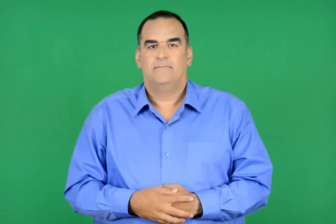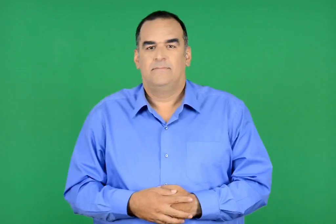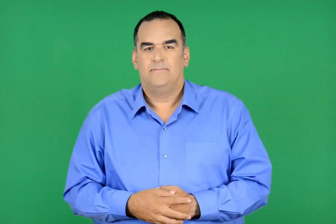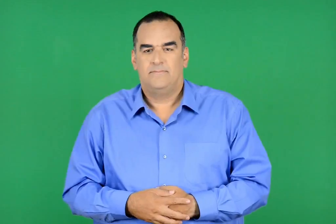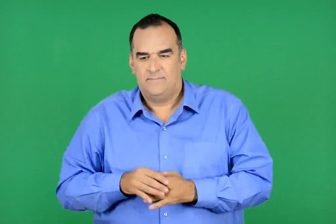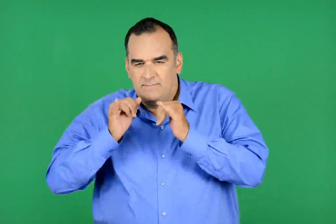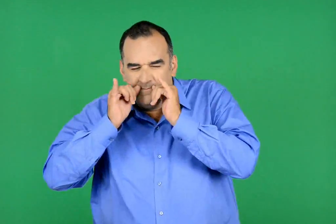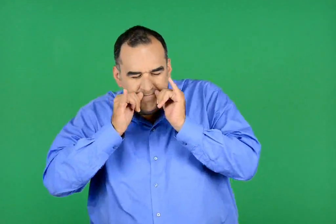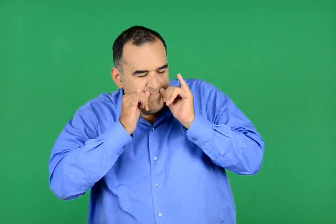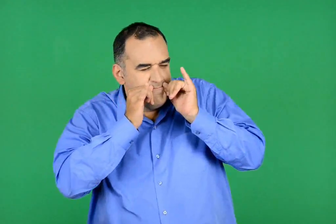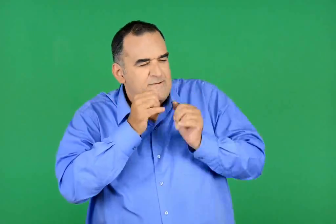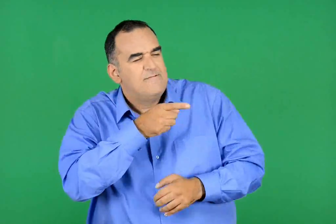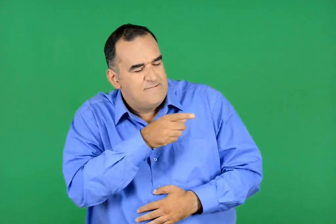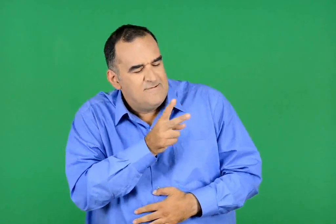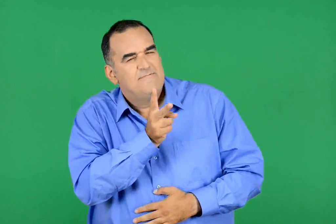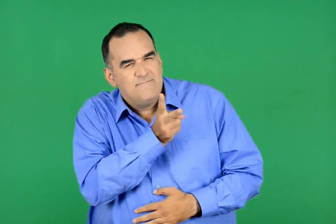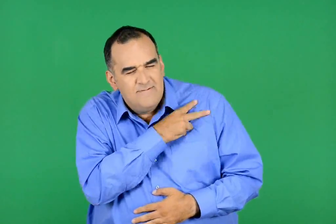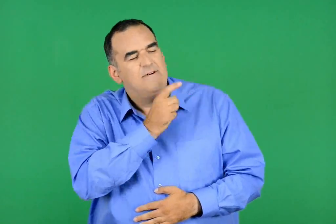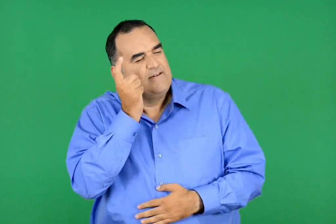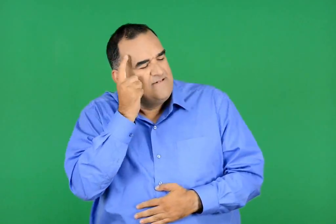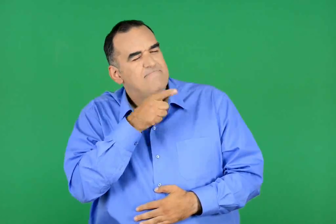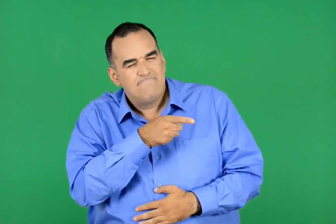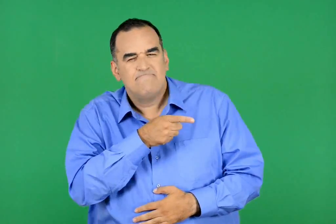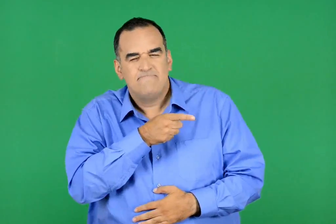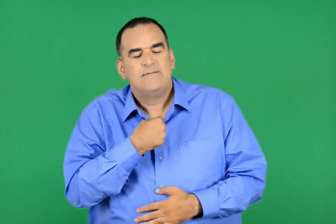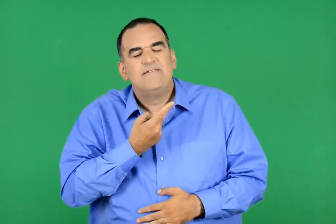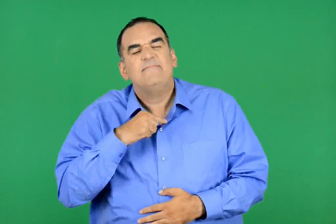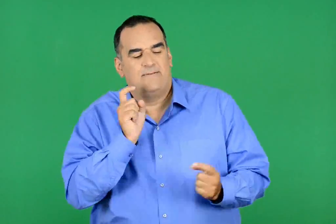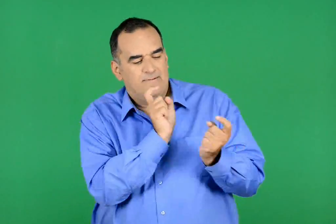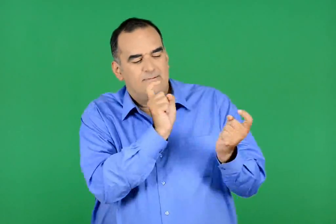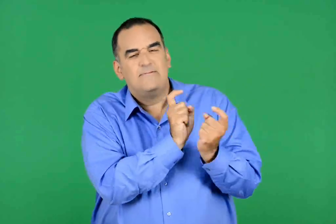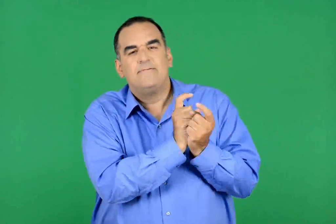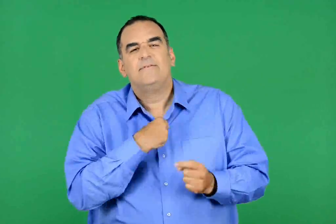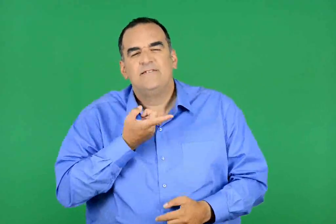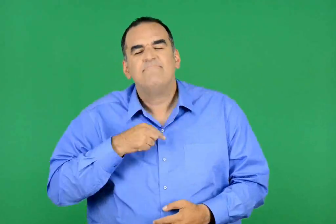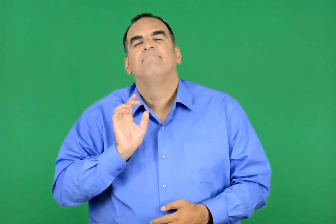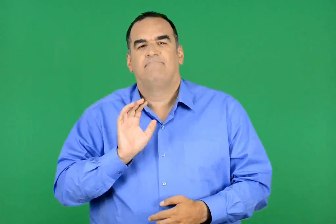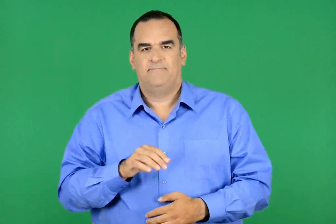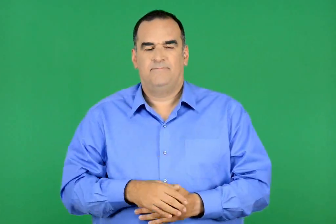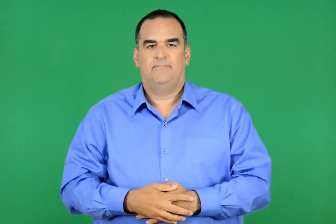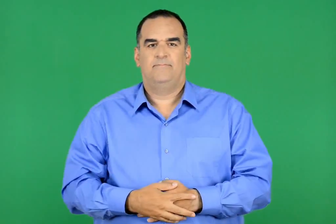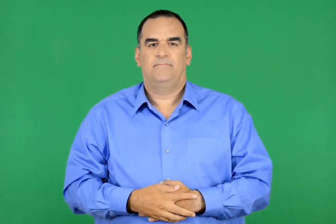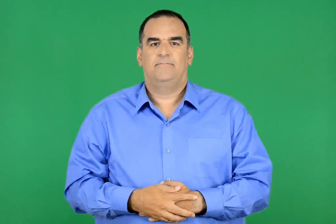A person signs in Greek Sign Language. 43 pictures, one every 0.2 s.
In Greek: καλά που το κατάλαβες. εμένα δε µου αρέσει ποτέ η διχόνοια
